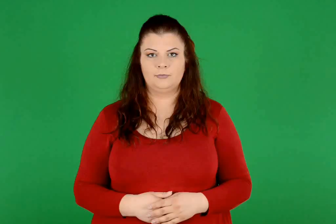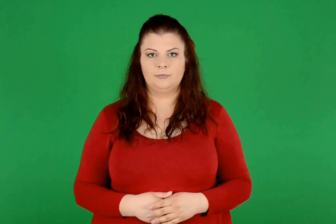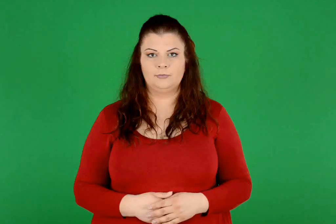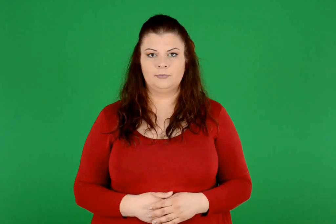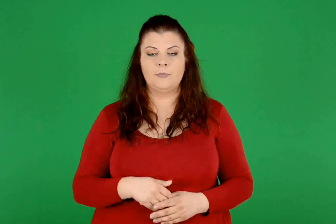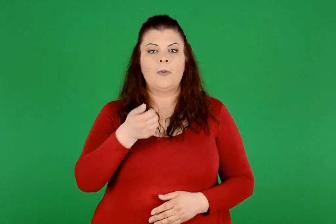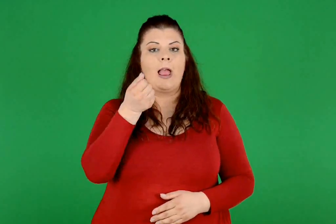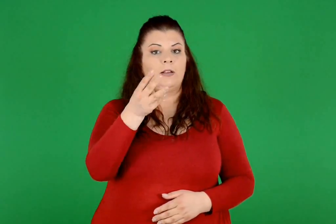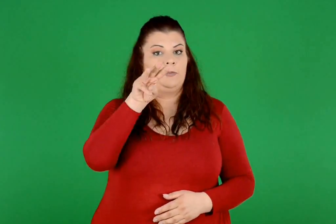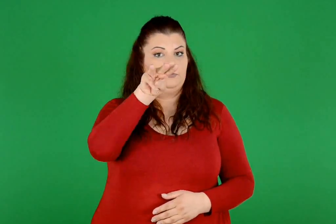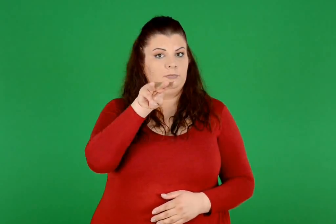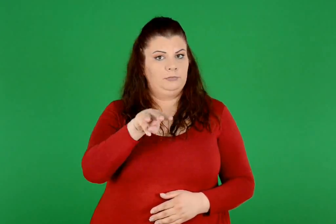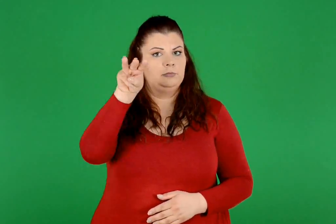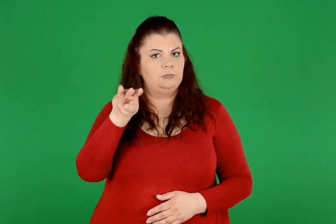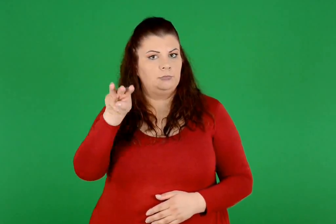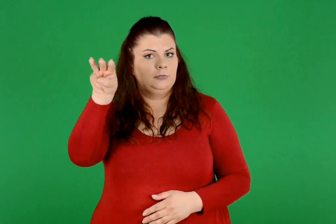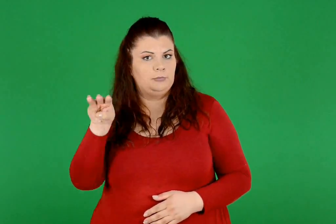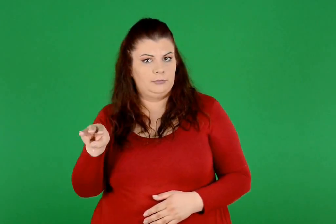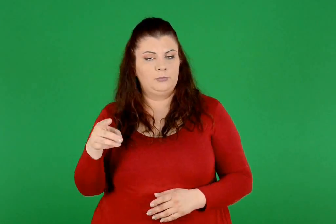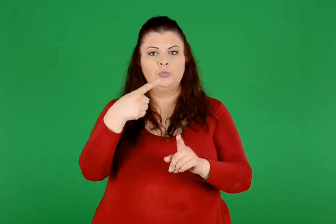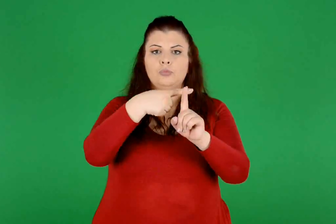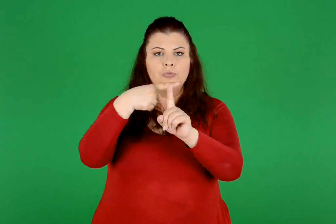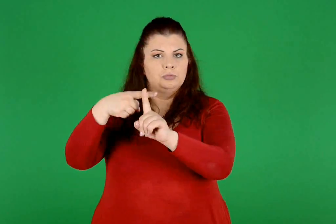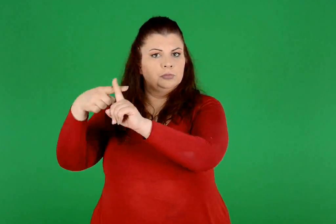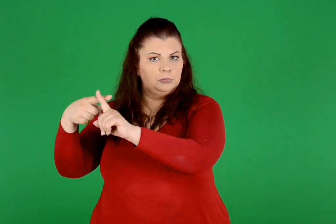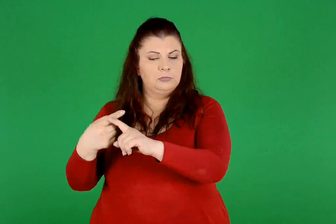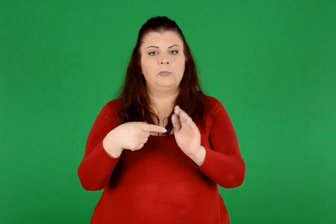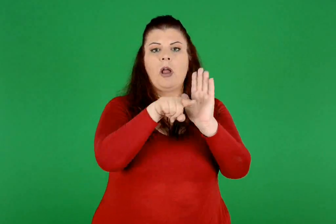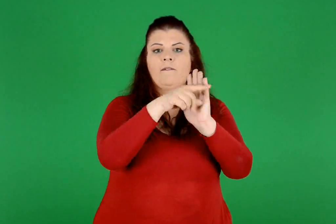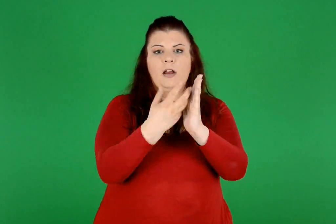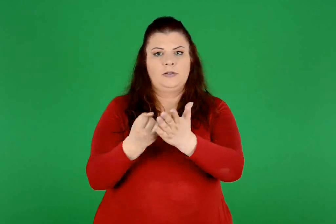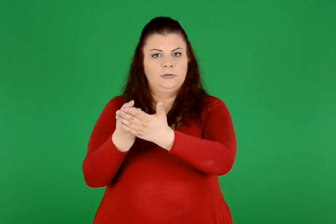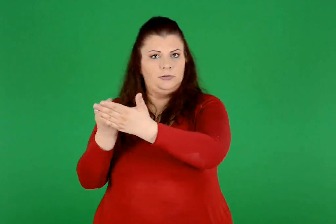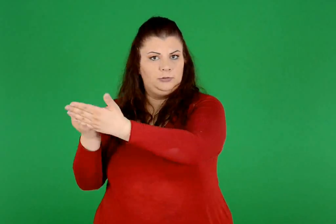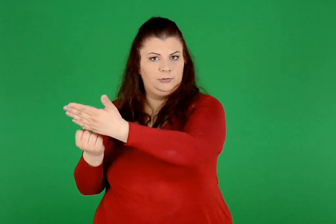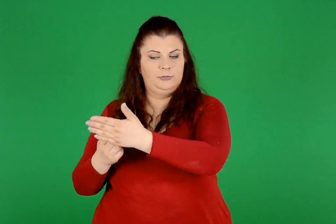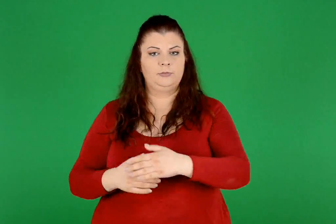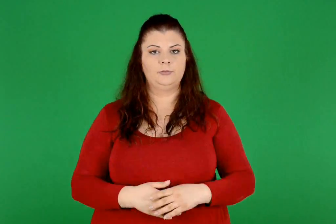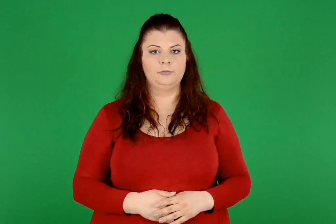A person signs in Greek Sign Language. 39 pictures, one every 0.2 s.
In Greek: προσθέσεις και αφαιρέσεις τριψήφιων αριθμών
